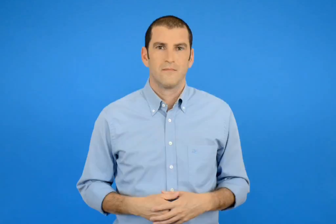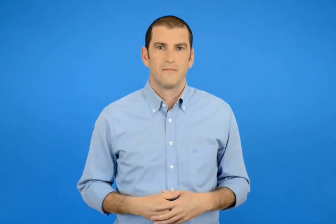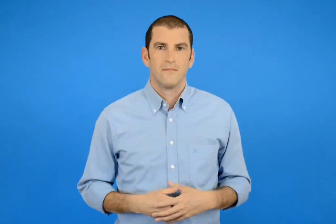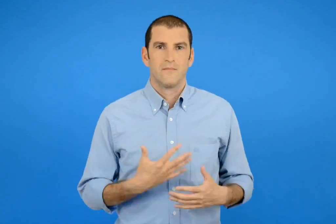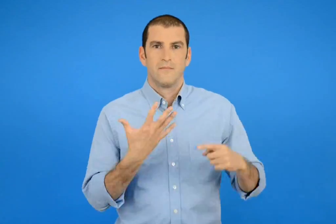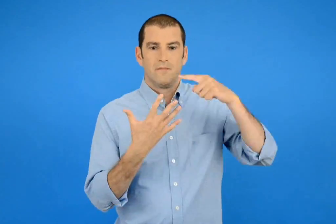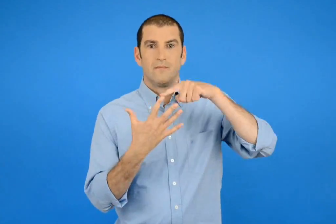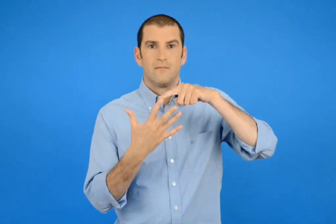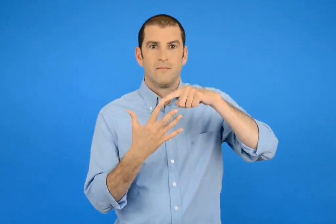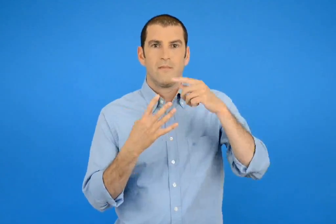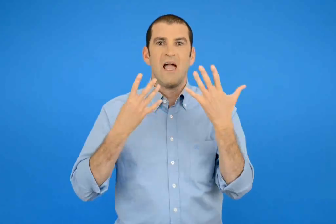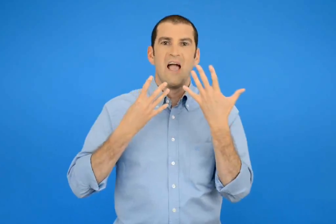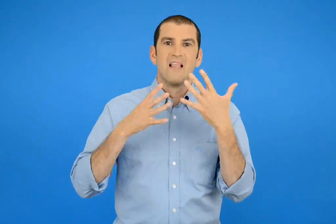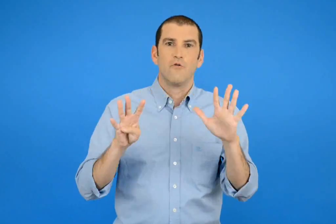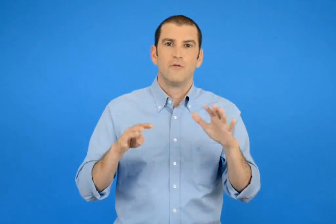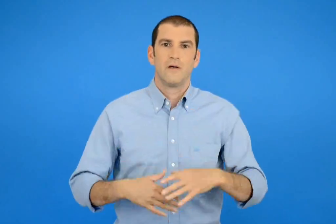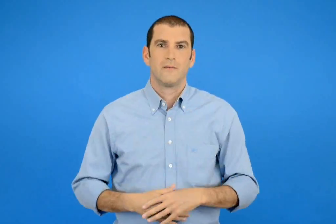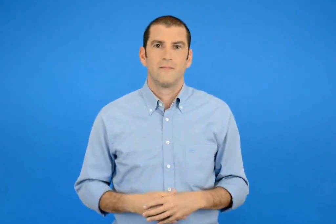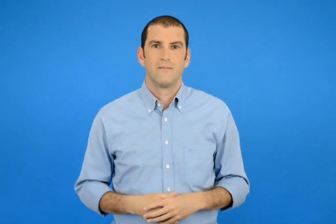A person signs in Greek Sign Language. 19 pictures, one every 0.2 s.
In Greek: 900 εννιακόσια
